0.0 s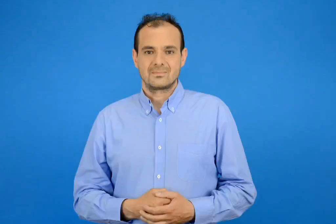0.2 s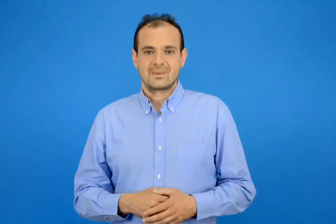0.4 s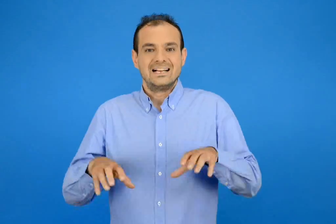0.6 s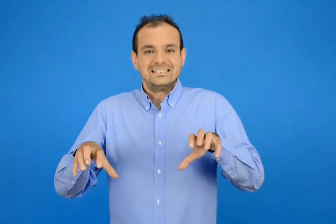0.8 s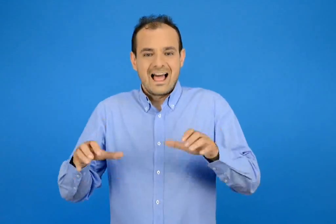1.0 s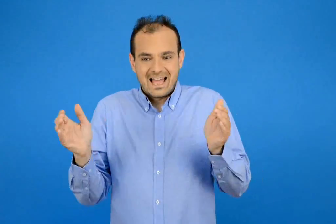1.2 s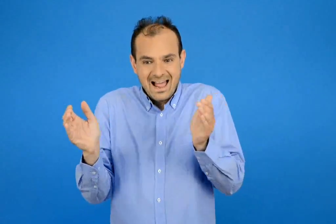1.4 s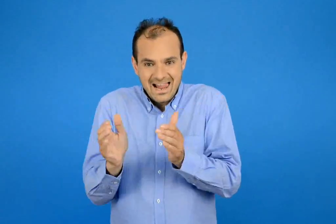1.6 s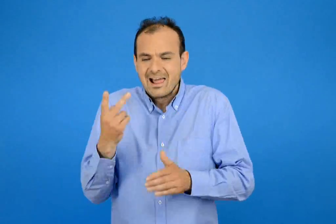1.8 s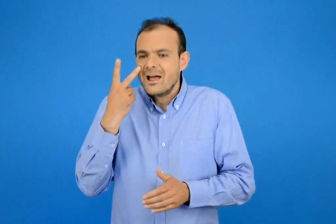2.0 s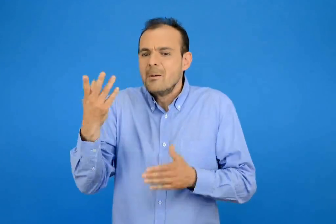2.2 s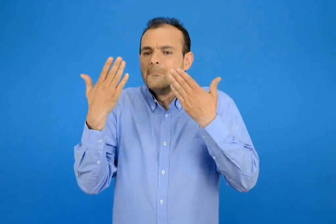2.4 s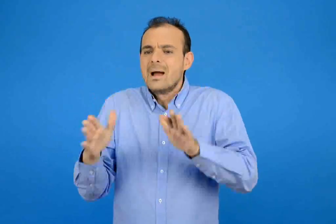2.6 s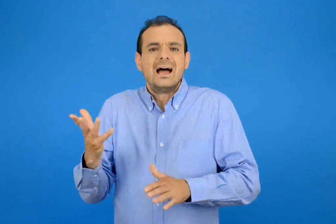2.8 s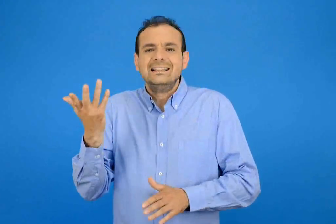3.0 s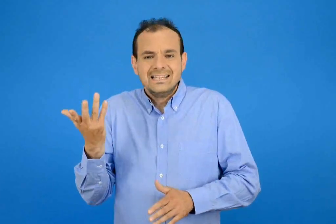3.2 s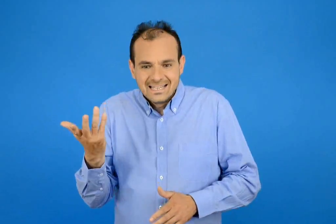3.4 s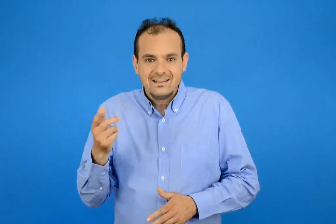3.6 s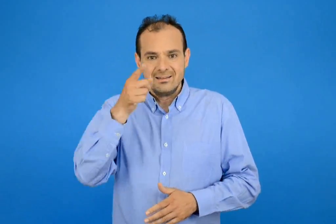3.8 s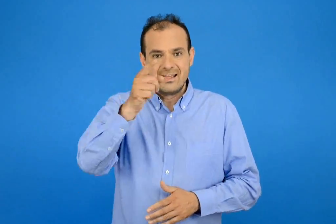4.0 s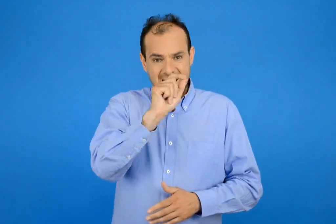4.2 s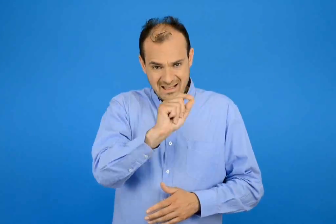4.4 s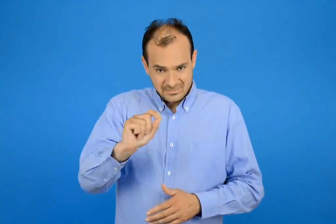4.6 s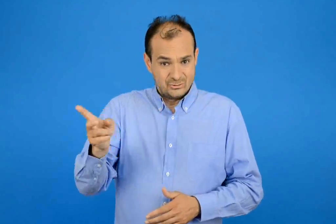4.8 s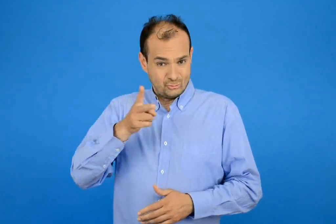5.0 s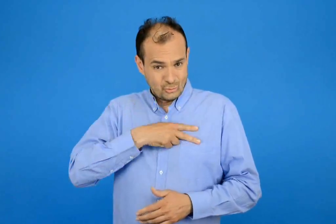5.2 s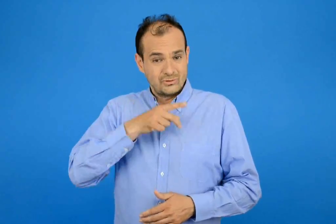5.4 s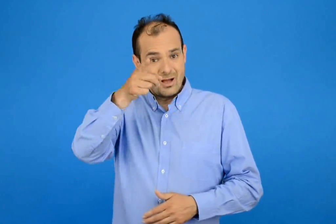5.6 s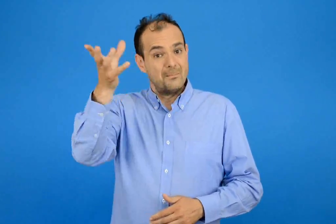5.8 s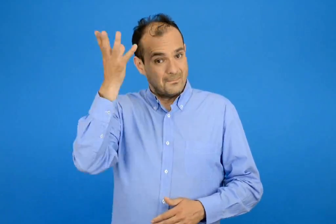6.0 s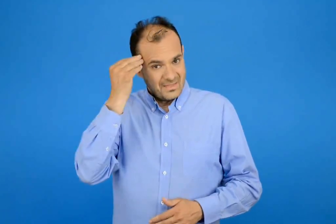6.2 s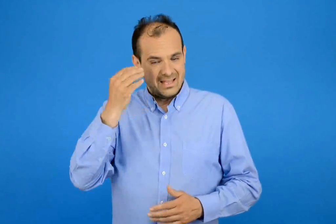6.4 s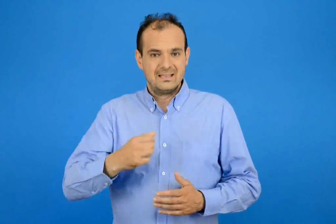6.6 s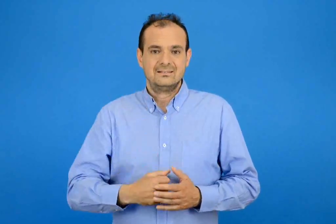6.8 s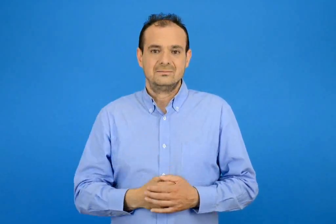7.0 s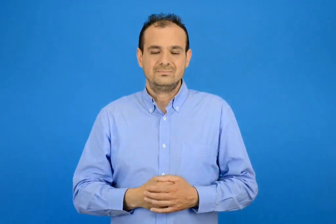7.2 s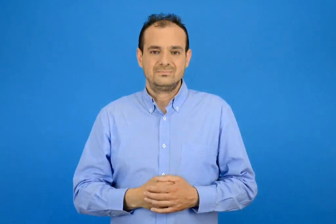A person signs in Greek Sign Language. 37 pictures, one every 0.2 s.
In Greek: μαθέ να γράφεις σωστά τι είδε το σκυλάκι
